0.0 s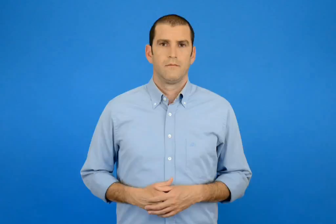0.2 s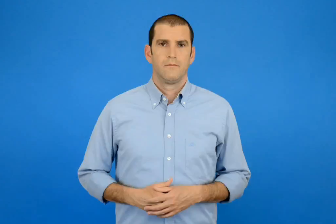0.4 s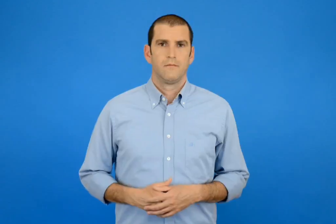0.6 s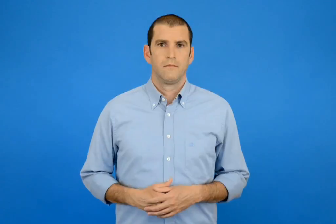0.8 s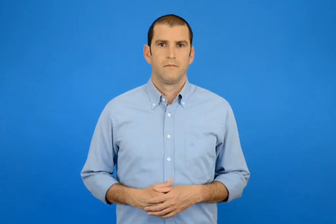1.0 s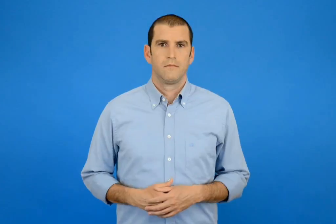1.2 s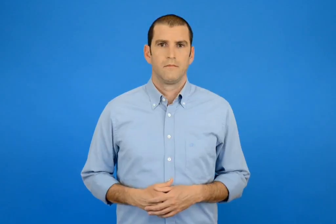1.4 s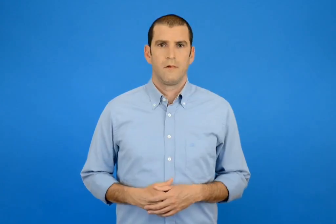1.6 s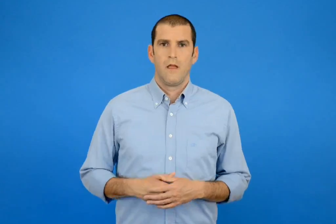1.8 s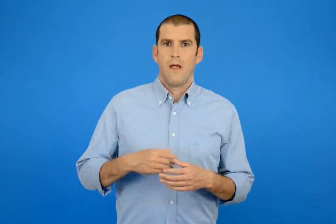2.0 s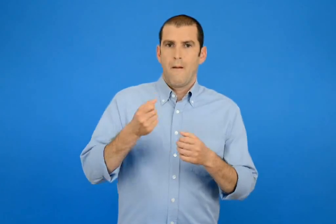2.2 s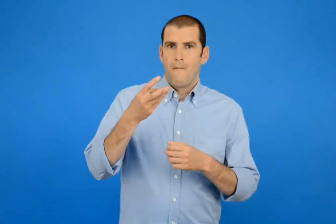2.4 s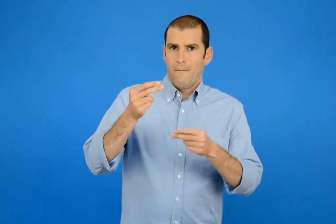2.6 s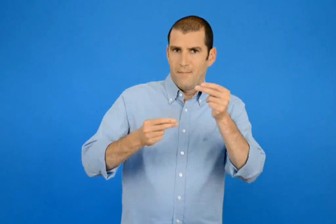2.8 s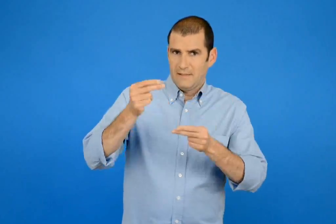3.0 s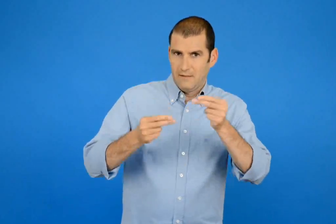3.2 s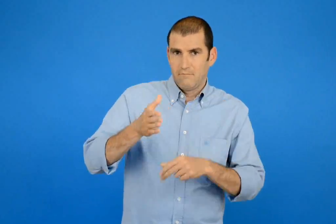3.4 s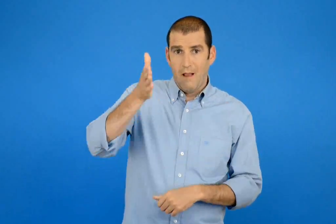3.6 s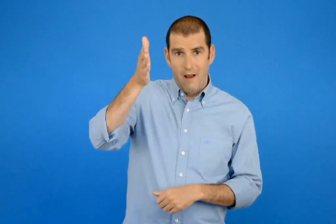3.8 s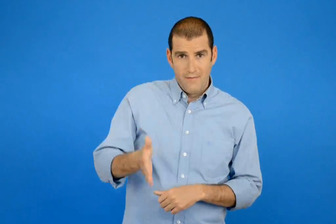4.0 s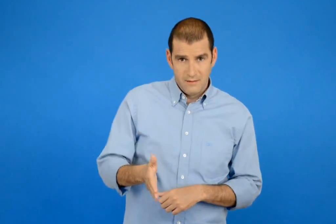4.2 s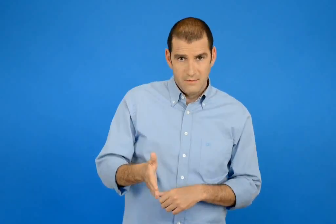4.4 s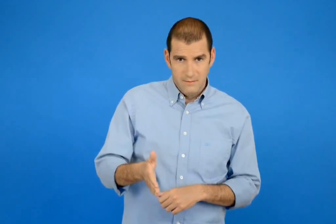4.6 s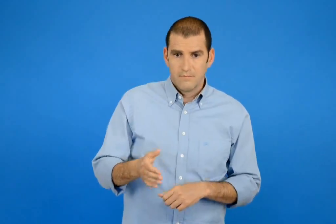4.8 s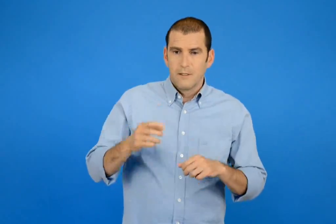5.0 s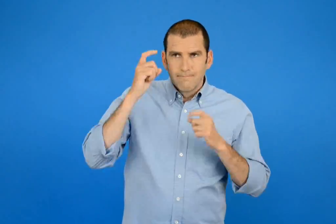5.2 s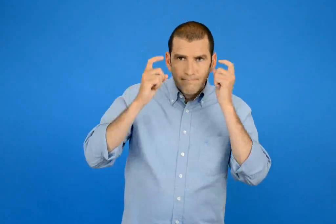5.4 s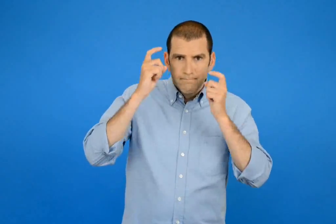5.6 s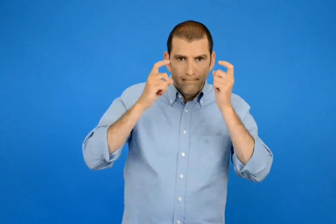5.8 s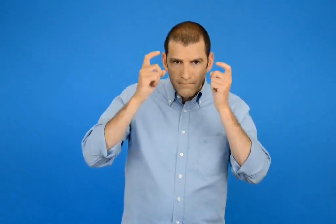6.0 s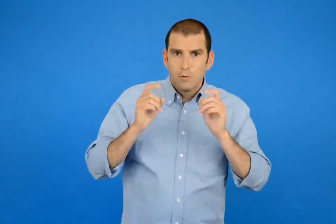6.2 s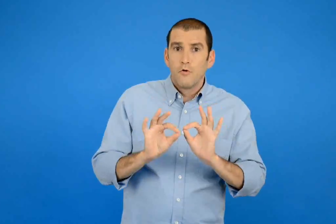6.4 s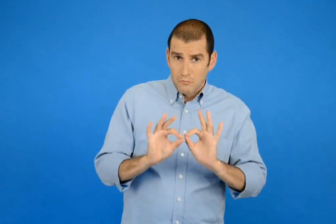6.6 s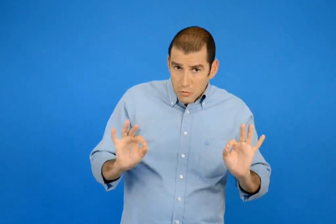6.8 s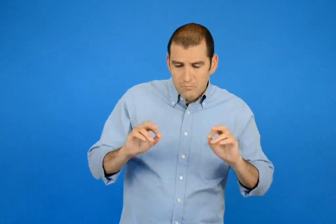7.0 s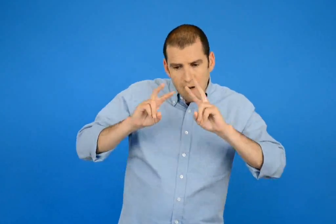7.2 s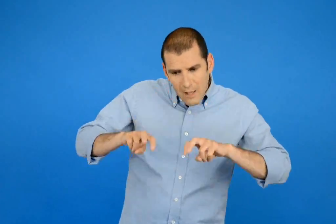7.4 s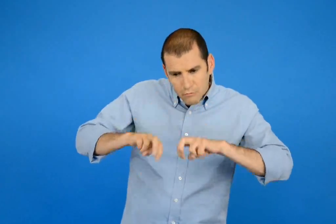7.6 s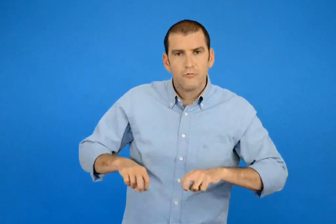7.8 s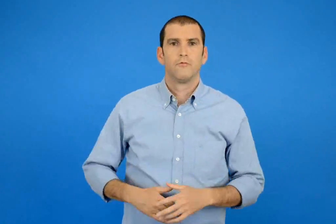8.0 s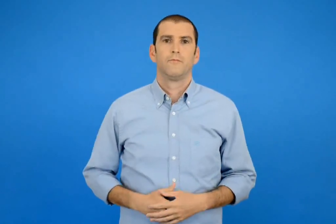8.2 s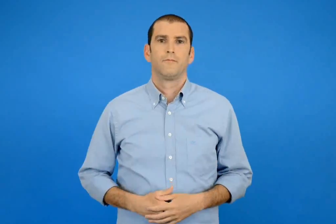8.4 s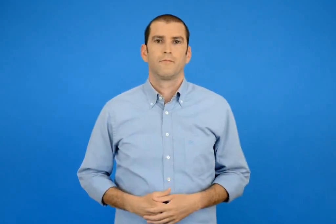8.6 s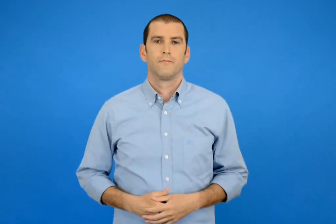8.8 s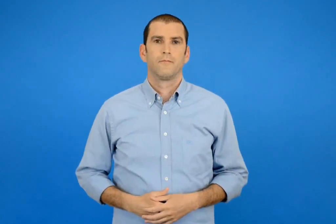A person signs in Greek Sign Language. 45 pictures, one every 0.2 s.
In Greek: ελέγχω την εκτίμηση μου με καθετή πράξη
